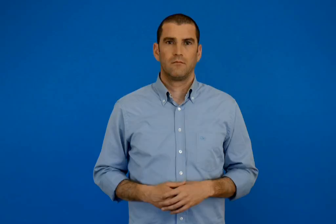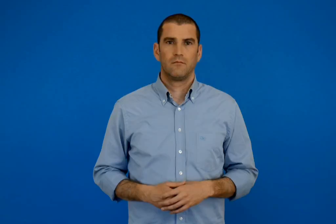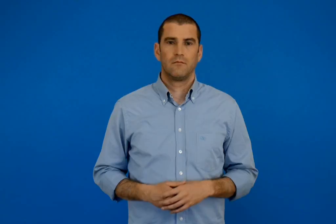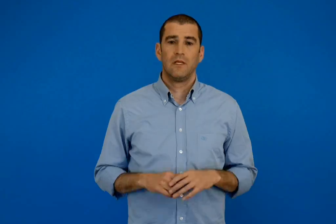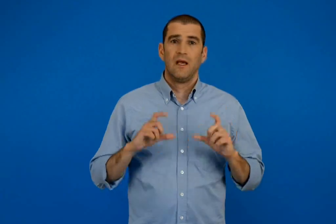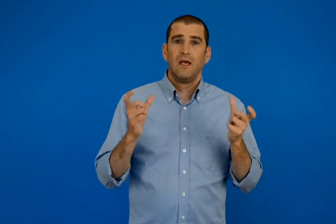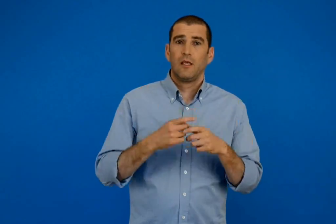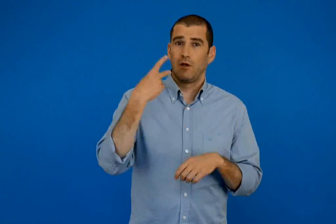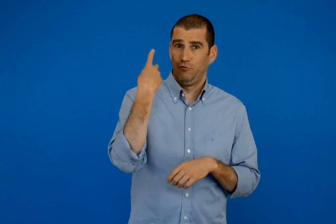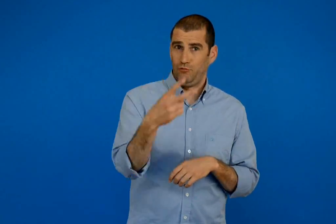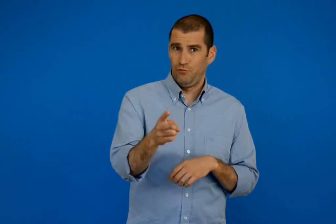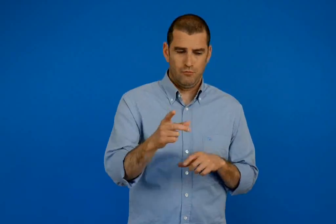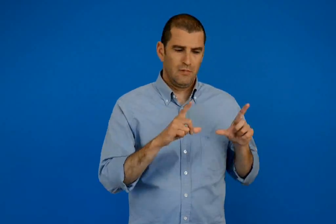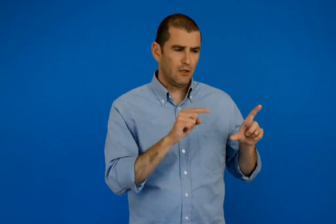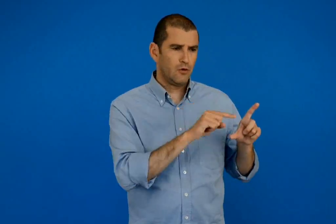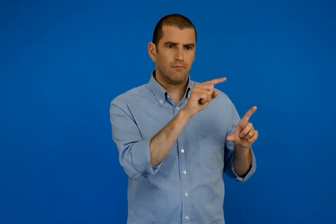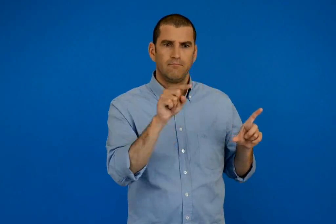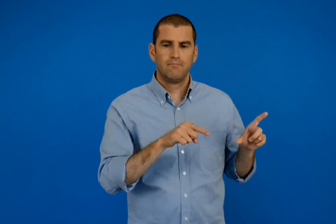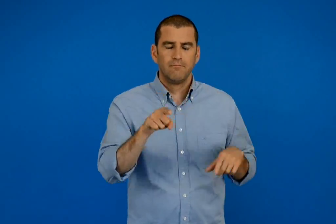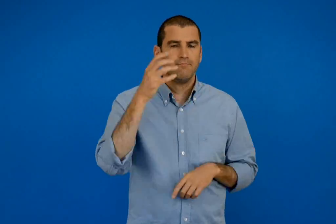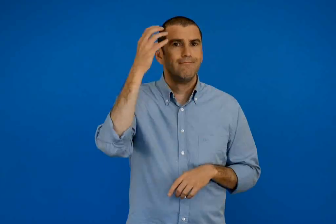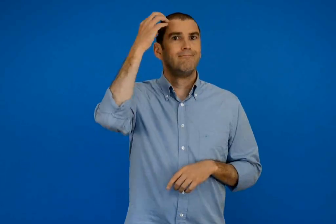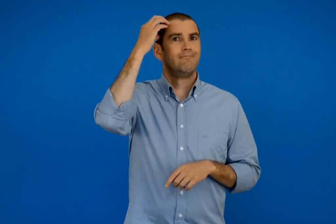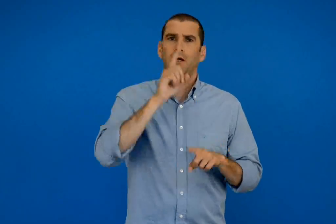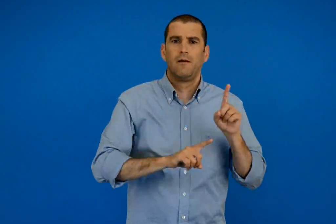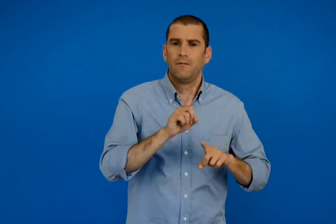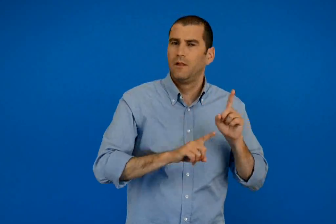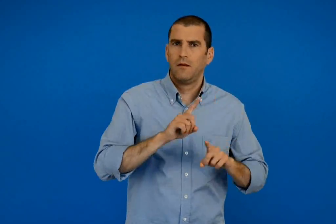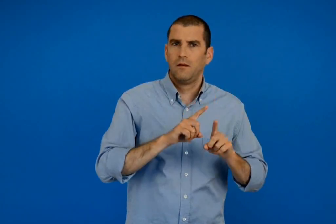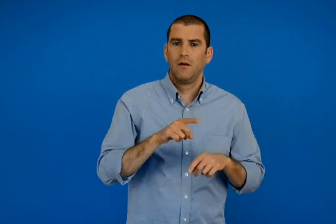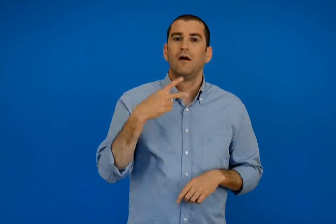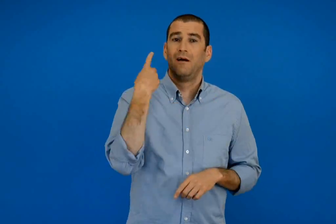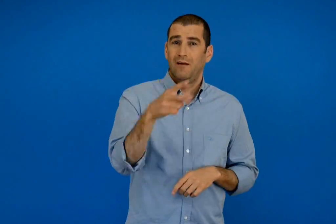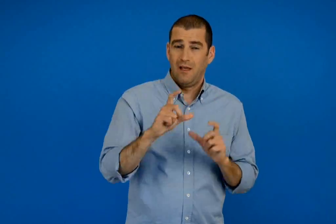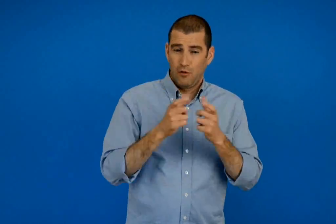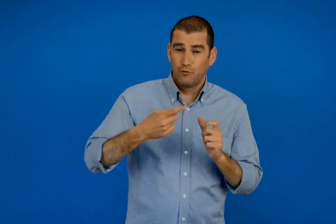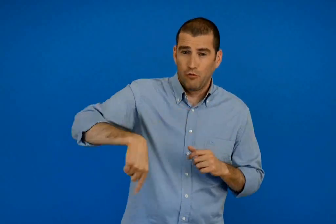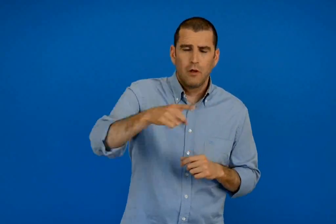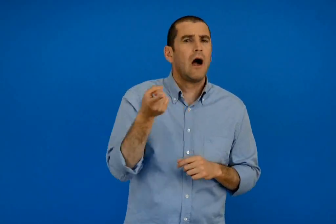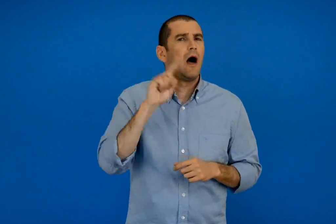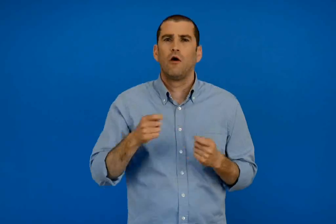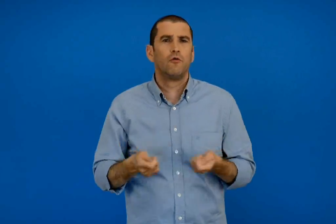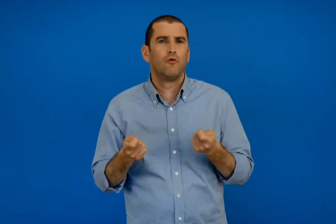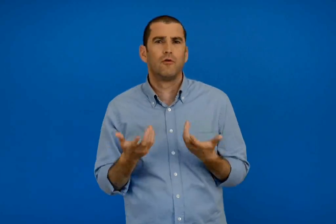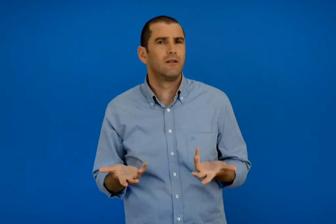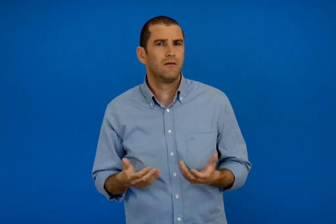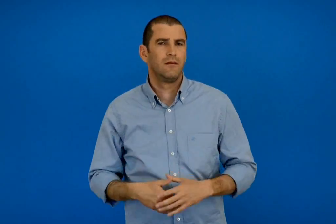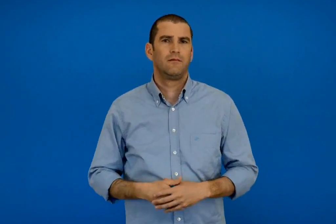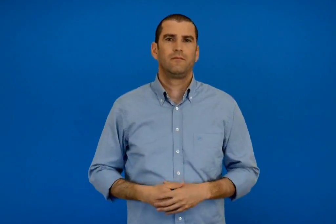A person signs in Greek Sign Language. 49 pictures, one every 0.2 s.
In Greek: ποιες από τις εικόνες σου θυμίζουν την οικογένεια σου ; τι άλλο κάνετε με τη δική σου οικογένεια ;
